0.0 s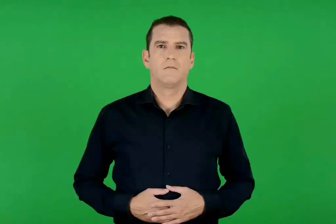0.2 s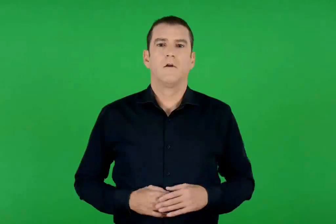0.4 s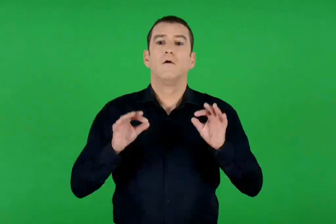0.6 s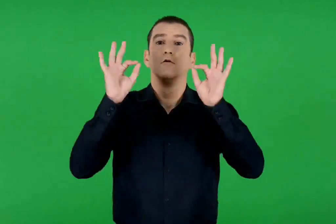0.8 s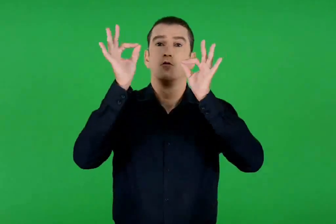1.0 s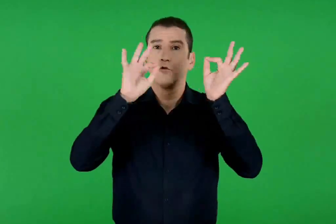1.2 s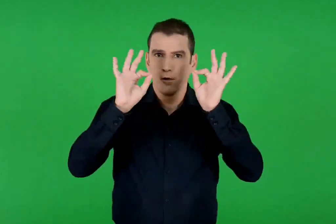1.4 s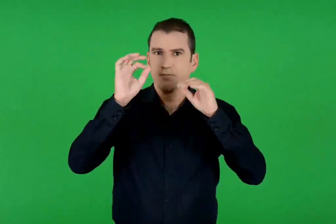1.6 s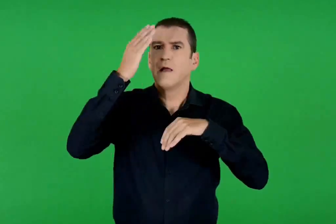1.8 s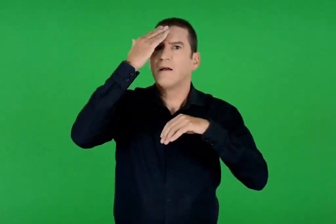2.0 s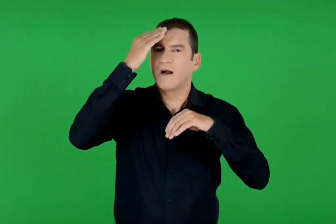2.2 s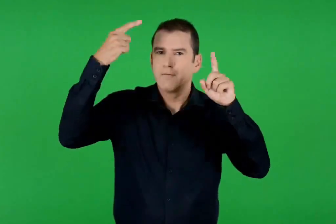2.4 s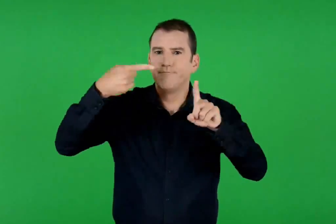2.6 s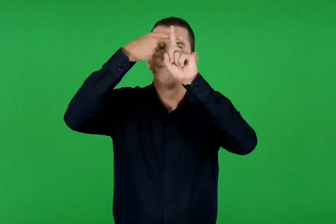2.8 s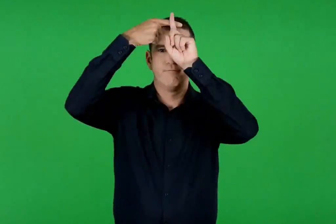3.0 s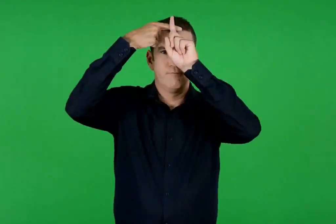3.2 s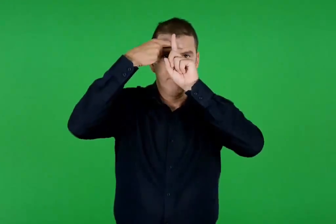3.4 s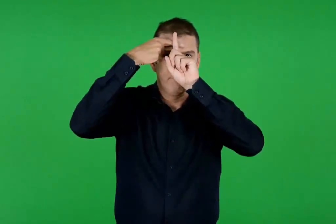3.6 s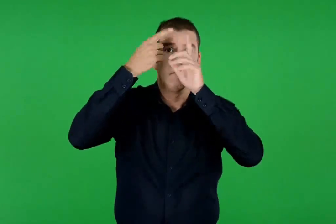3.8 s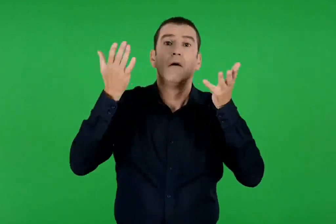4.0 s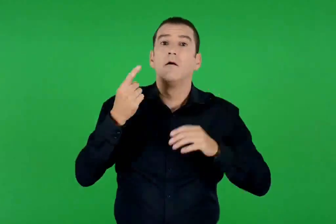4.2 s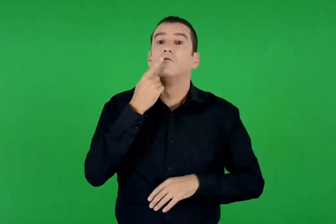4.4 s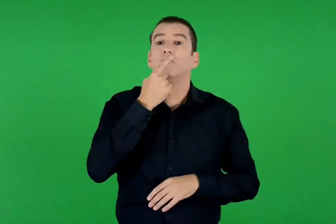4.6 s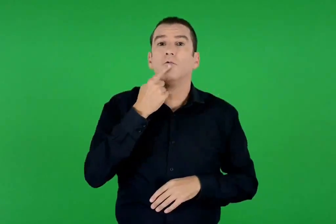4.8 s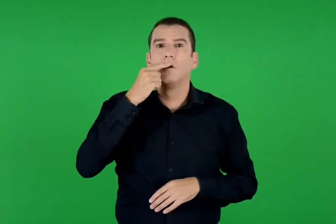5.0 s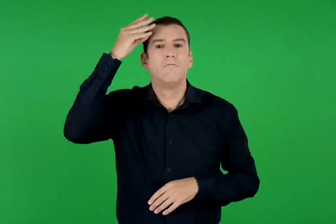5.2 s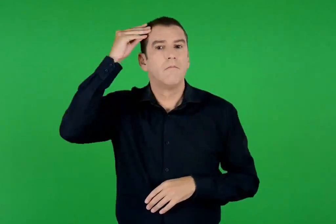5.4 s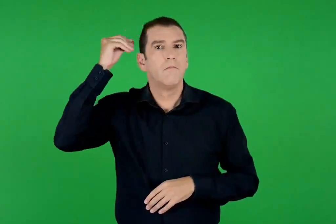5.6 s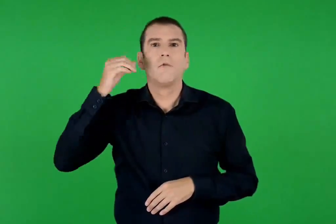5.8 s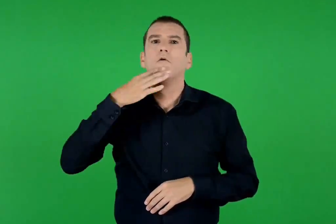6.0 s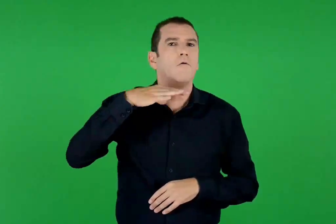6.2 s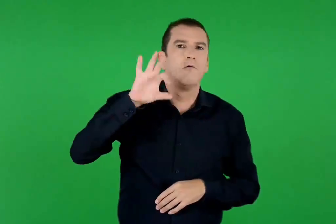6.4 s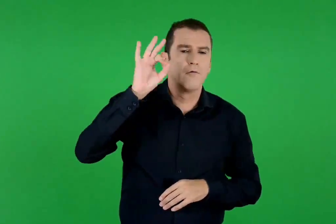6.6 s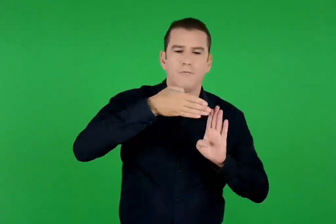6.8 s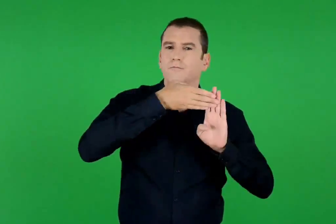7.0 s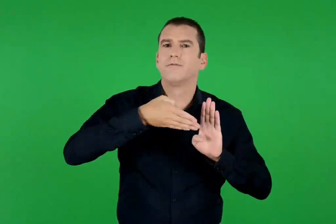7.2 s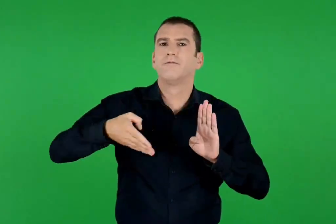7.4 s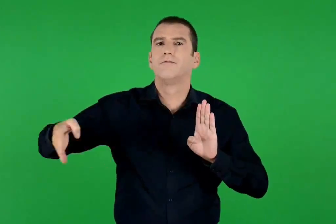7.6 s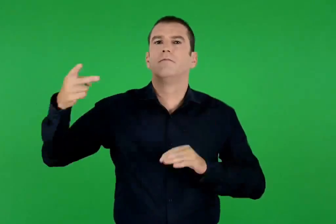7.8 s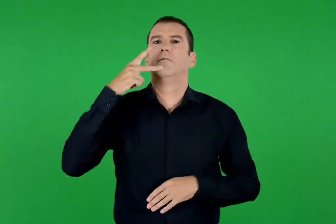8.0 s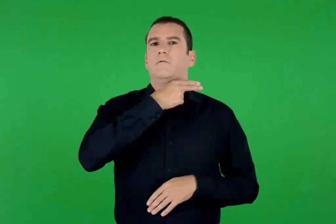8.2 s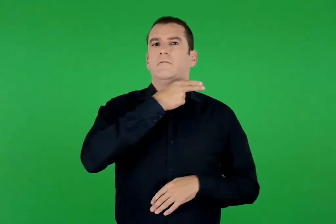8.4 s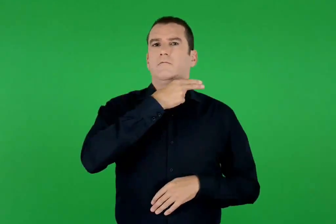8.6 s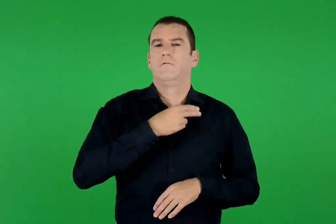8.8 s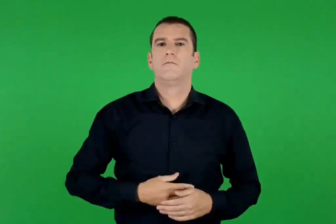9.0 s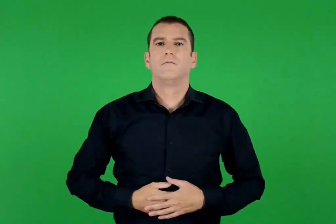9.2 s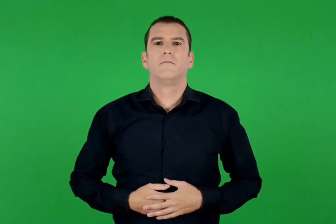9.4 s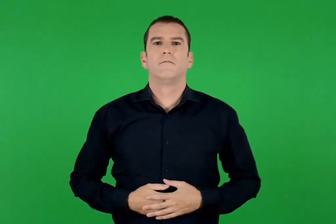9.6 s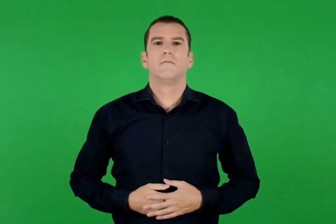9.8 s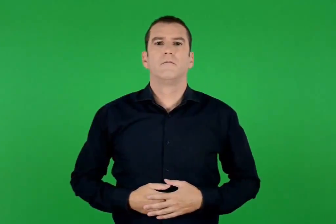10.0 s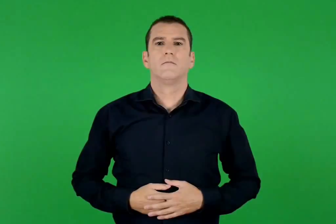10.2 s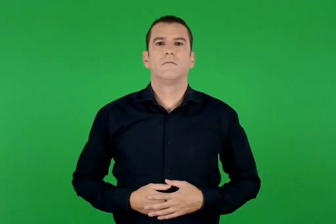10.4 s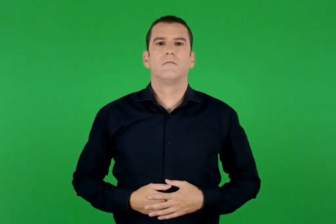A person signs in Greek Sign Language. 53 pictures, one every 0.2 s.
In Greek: για στολίδι της φορούσαν στο κεφάλι έναν σταυρό μα το στόμα της ξεχνούσαν γιατί νήστευε καιρό
